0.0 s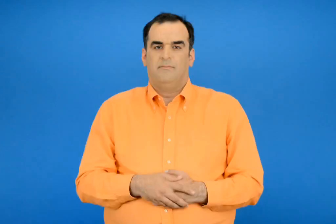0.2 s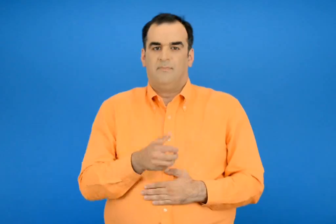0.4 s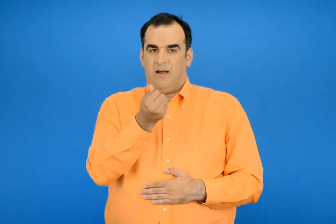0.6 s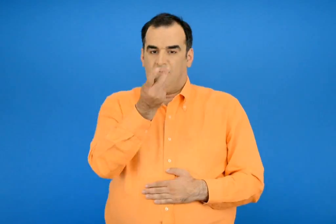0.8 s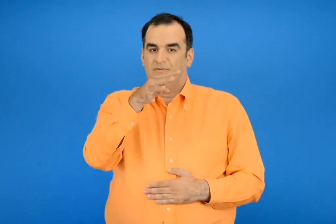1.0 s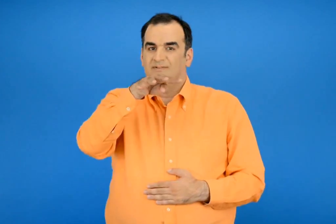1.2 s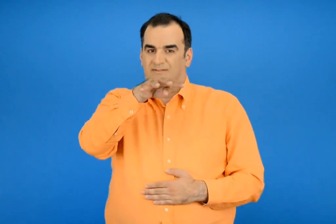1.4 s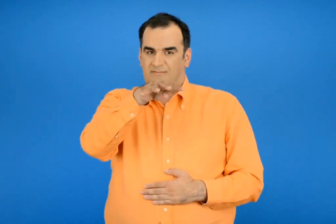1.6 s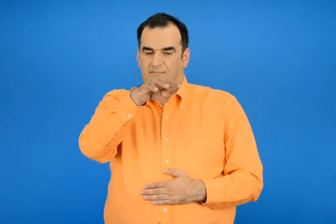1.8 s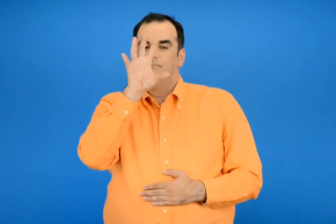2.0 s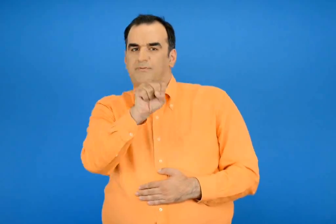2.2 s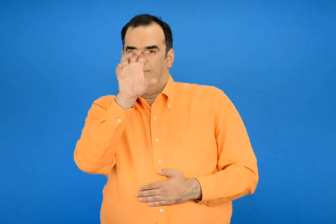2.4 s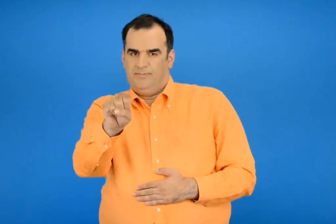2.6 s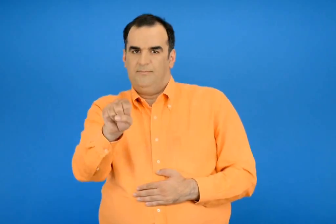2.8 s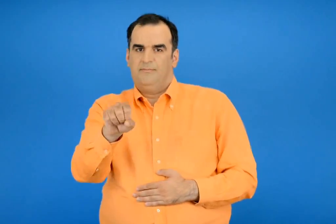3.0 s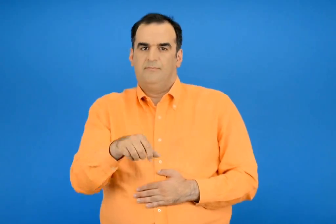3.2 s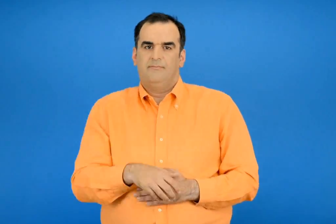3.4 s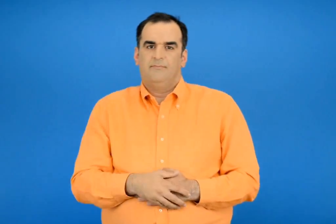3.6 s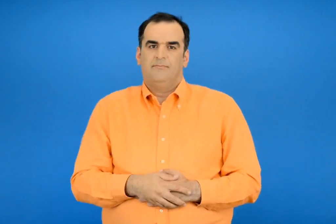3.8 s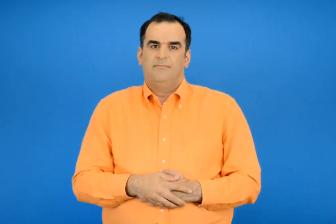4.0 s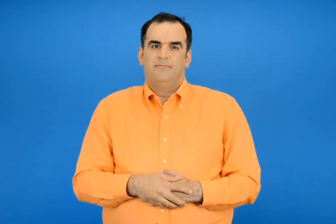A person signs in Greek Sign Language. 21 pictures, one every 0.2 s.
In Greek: αναγνωρίζω τους τετραψήφιους αριθμούς
